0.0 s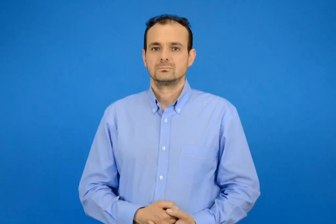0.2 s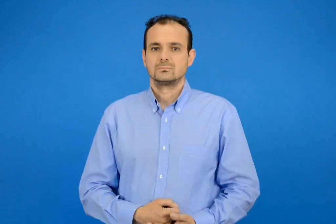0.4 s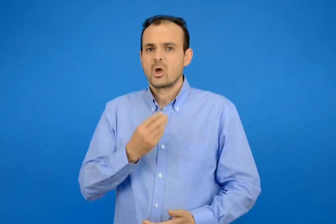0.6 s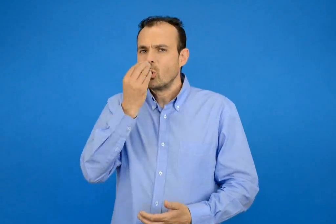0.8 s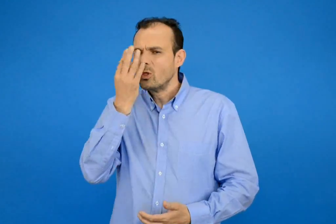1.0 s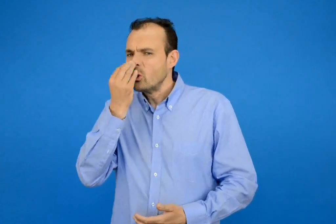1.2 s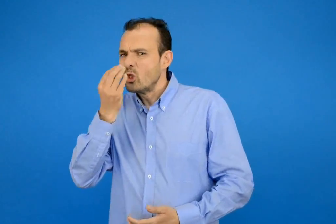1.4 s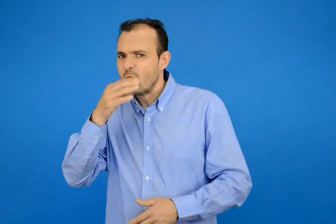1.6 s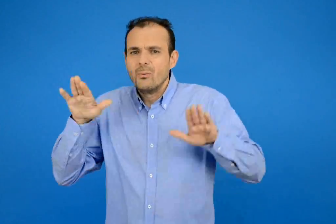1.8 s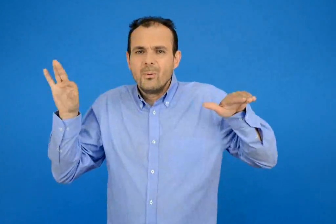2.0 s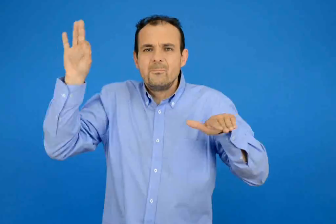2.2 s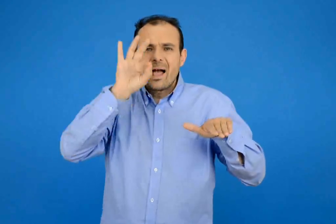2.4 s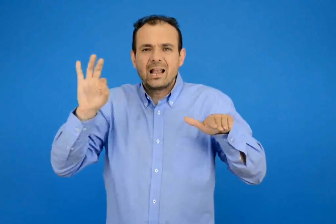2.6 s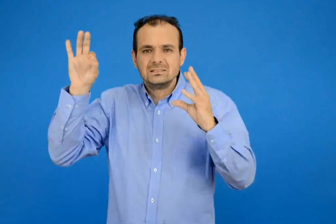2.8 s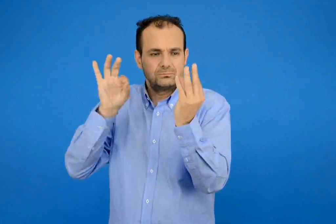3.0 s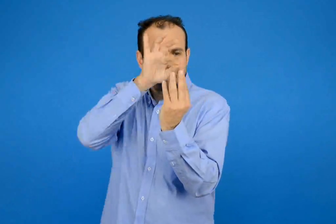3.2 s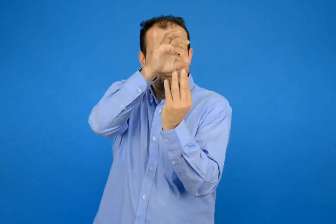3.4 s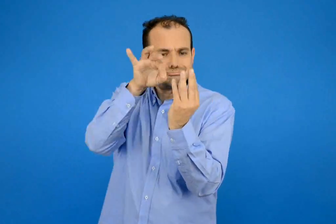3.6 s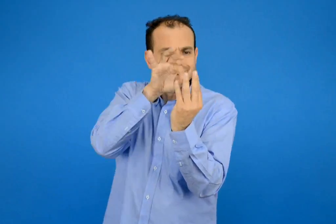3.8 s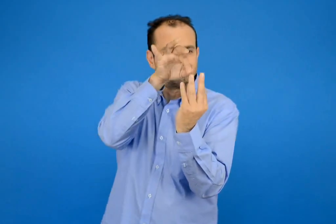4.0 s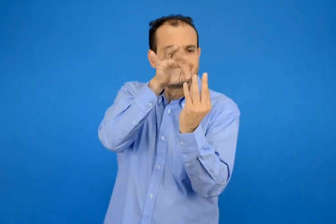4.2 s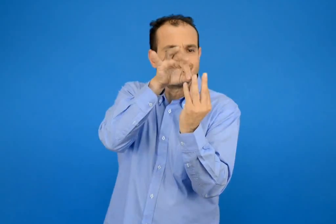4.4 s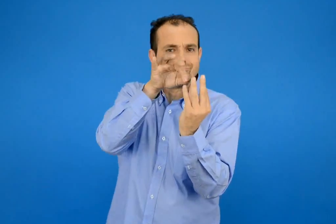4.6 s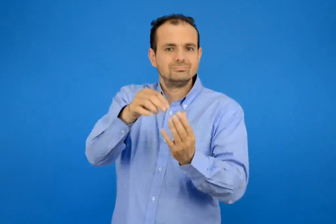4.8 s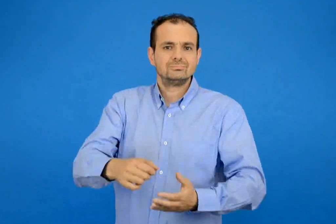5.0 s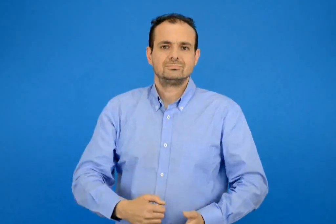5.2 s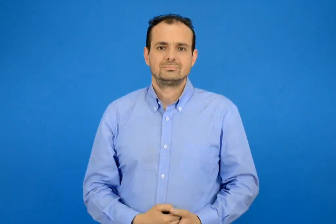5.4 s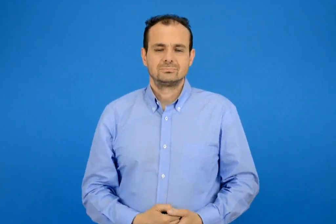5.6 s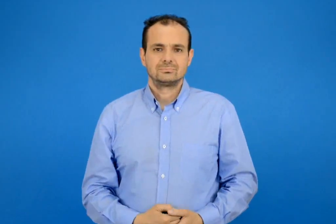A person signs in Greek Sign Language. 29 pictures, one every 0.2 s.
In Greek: οι μέλισσες στα λουλούδια
